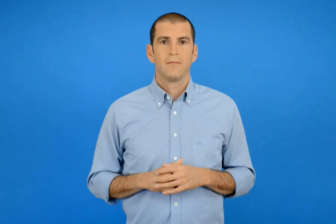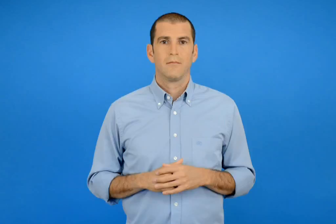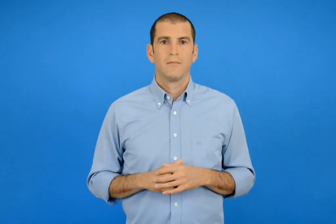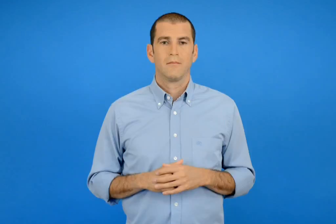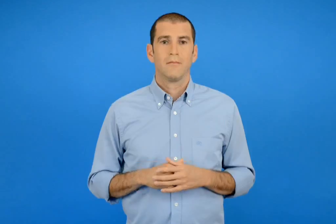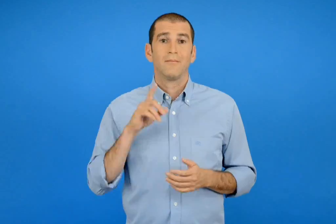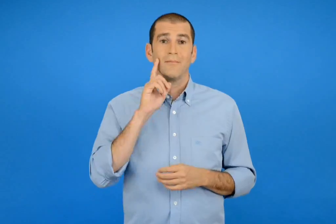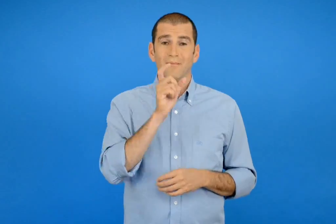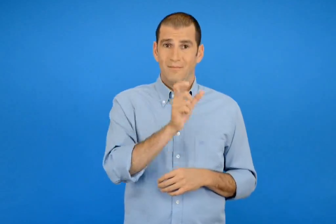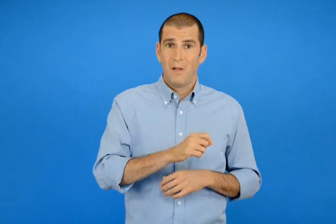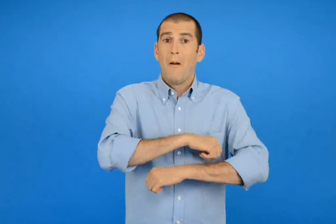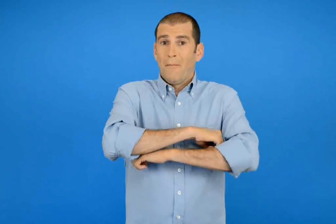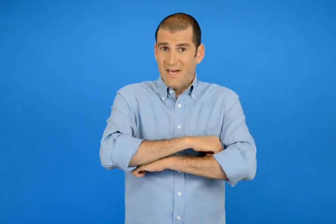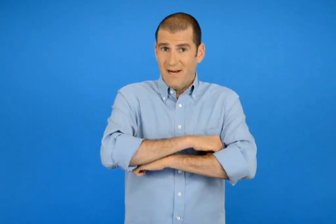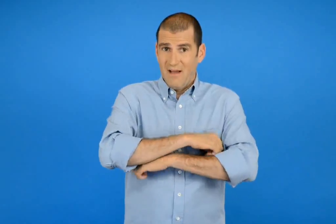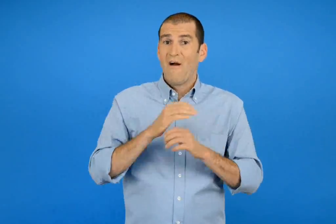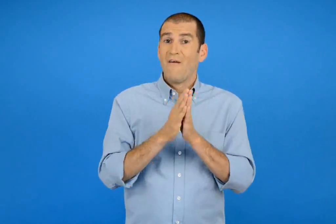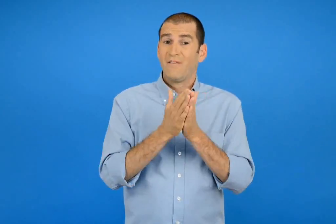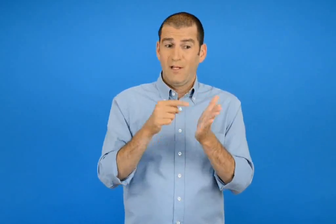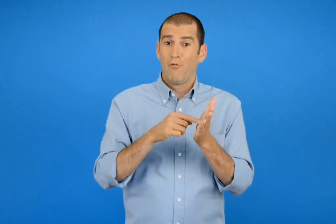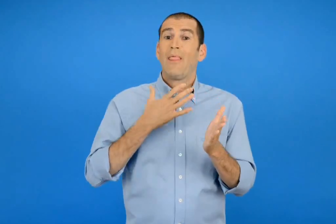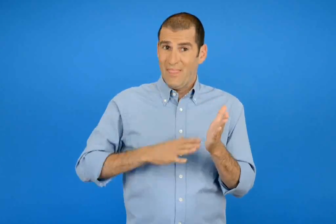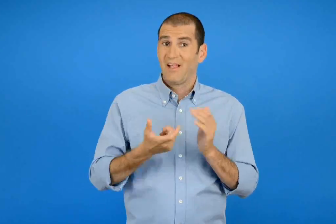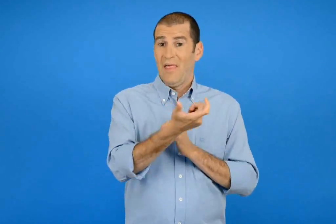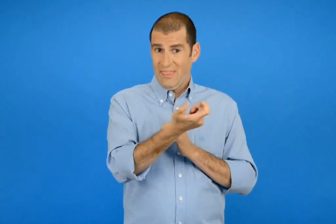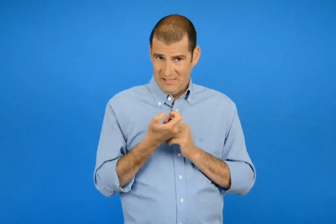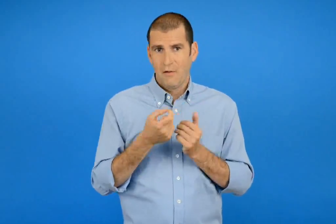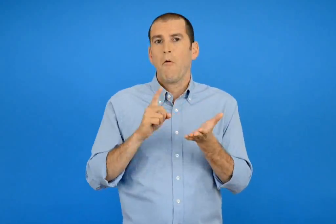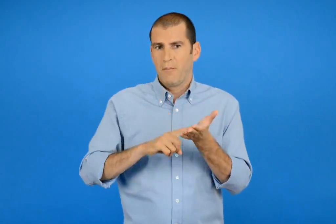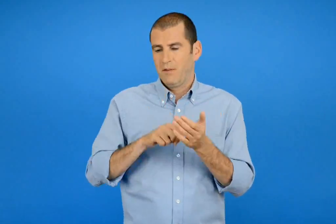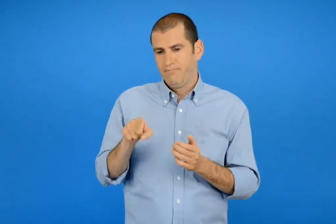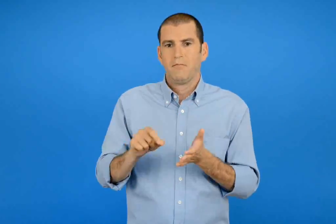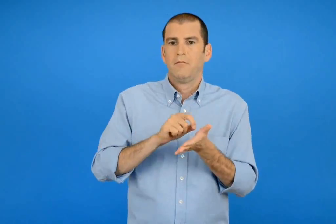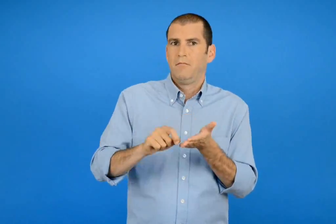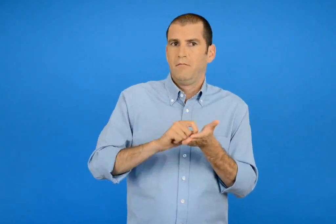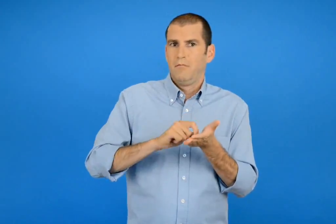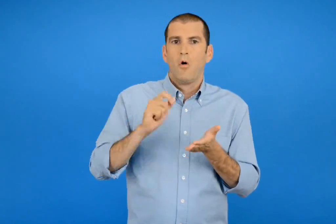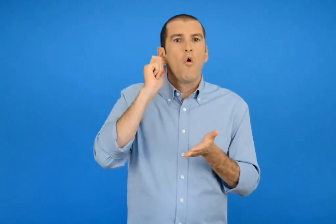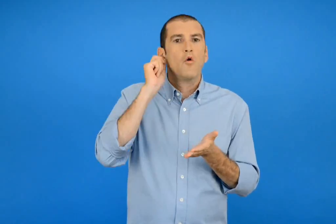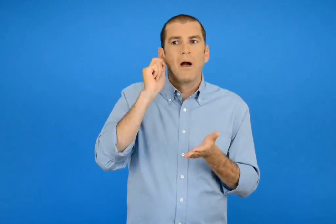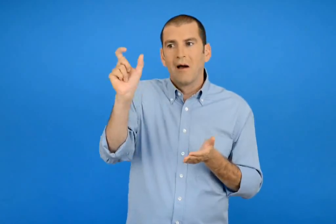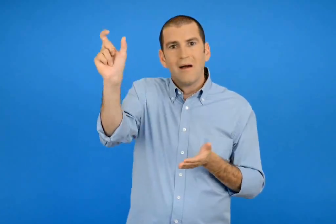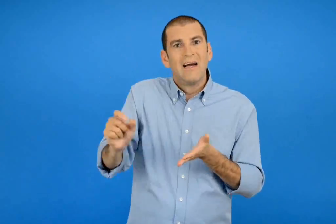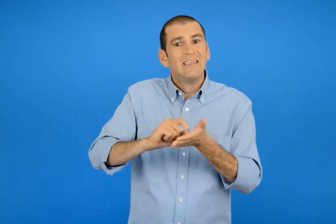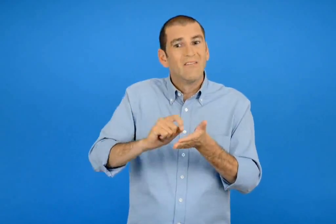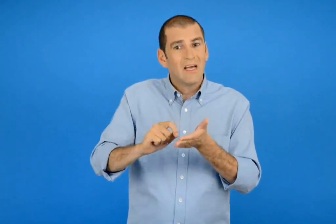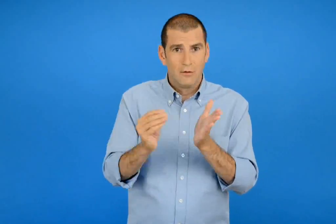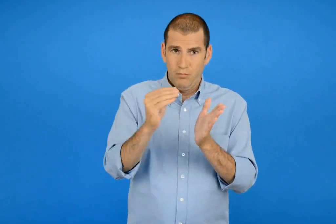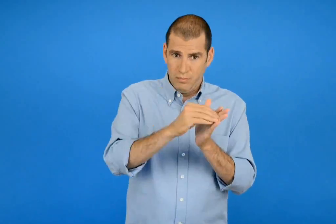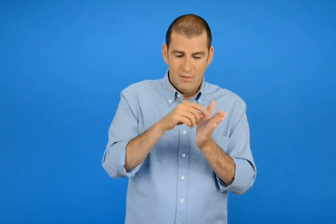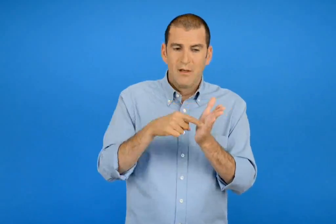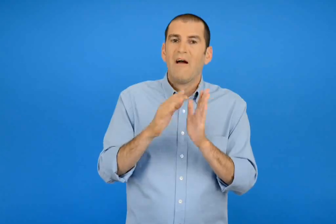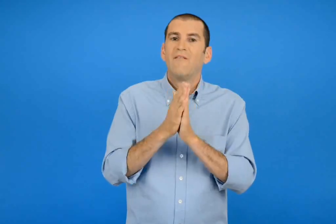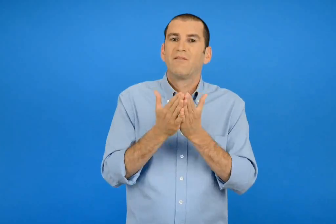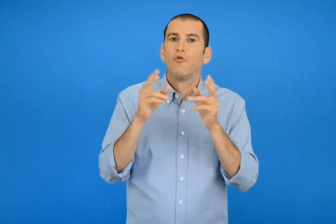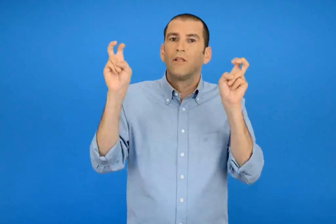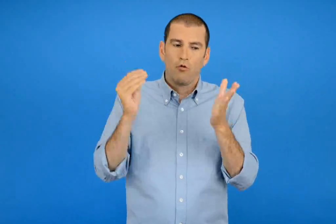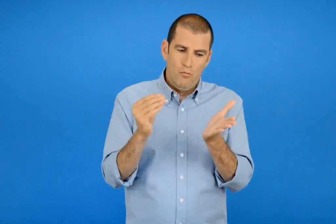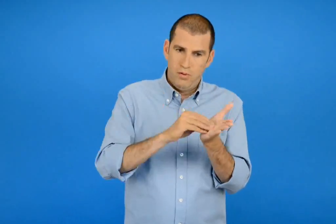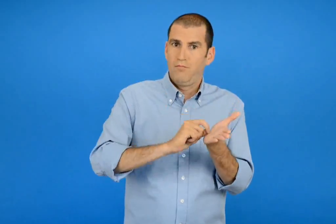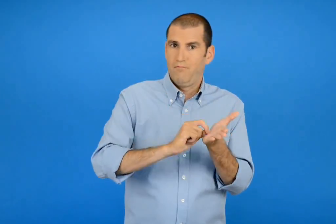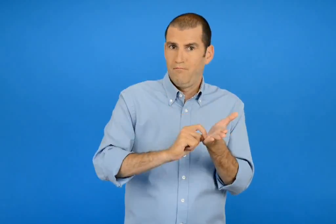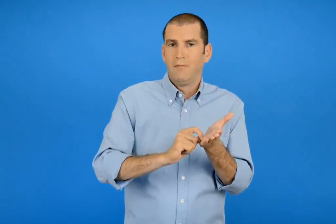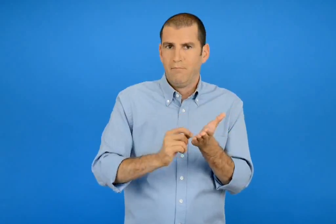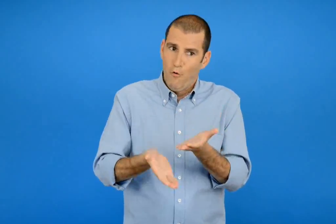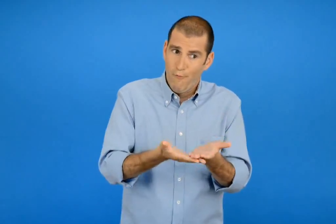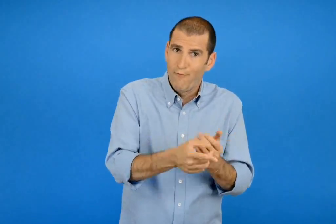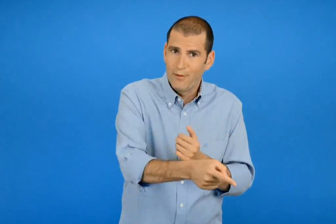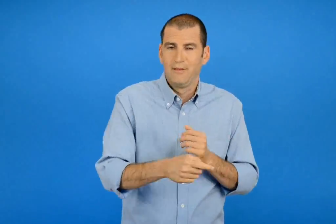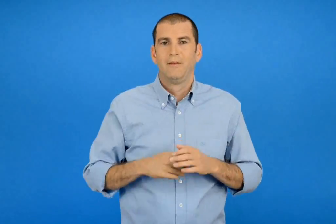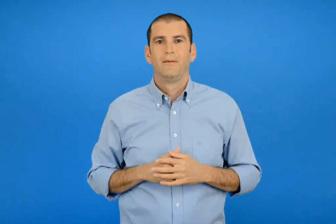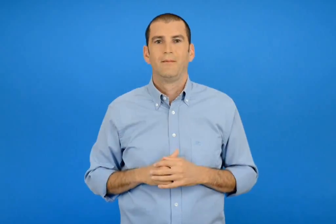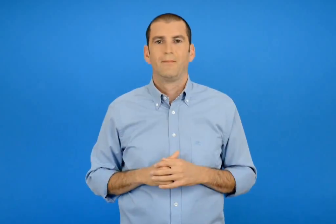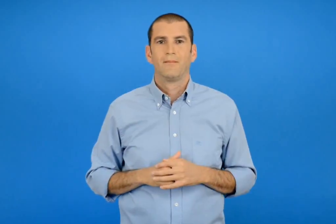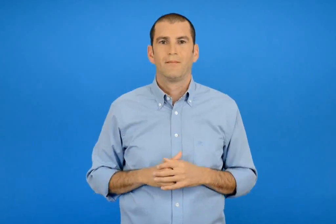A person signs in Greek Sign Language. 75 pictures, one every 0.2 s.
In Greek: για να δανειστεί η μαρίνα το βιβλίο πρέπει να γράψει το όνομα του συγγραφέα και τον τίτλο του βιβλίου βοήθησε τη
